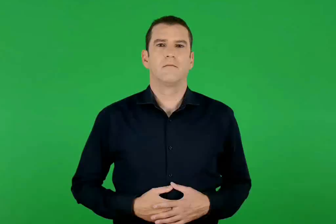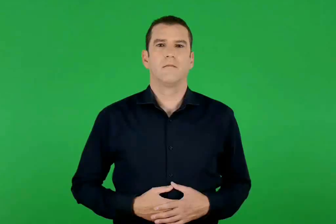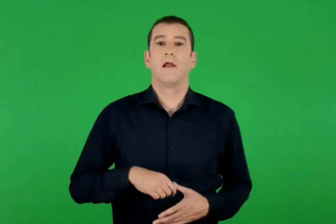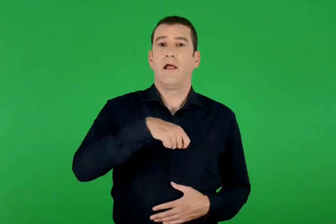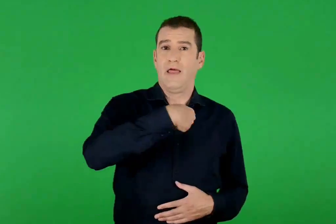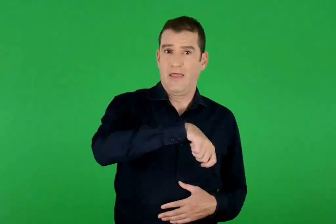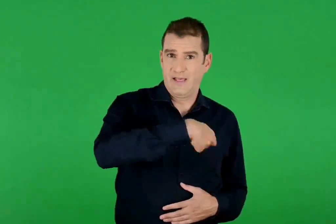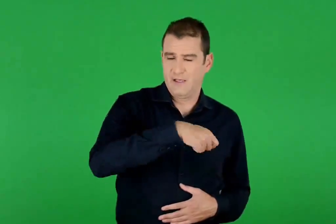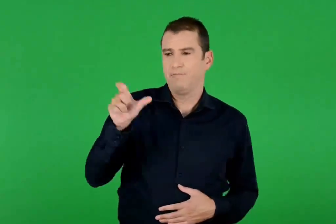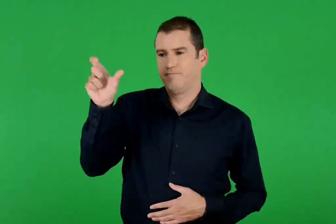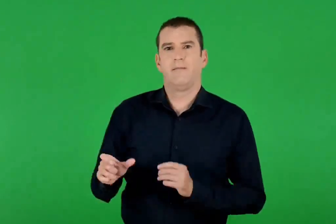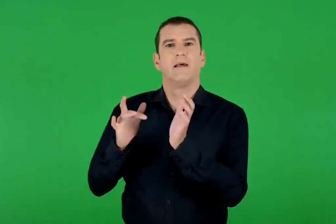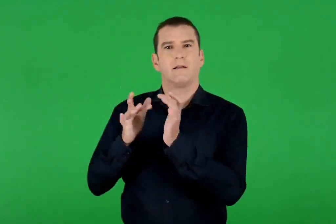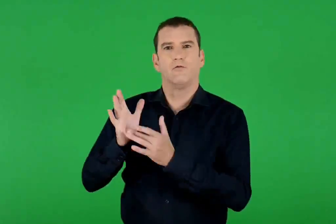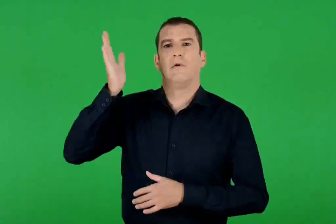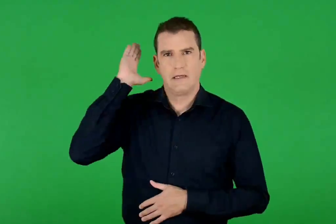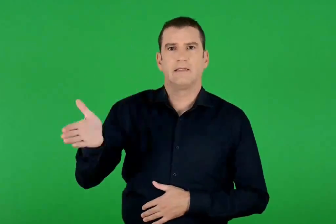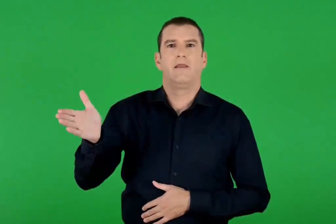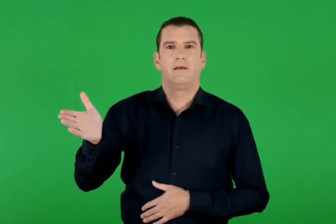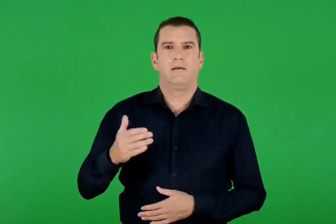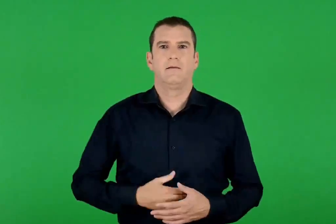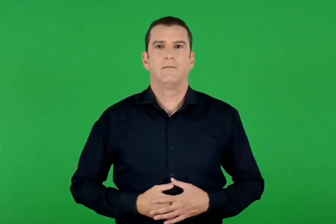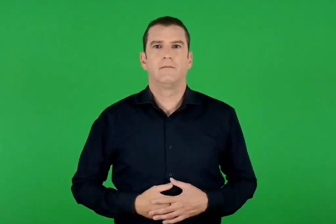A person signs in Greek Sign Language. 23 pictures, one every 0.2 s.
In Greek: η δίκη και η καταδίκη του ιησού
